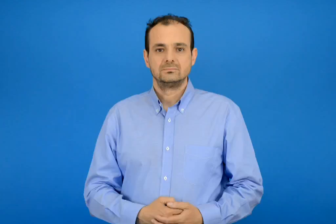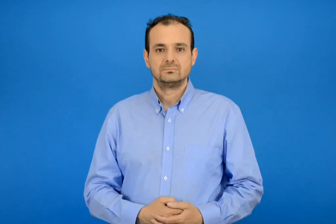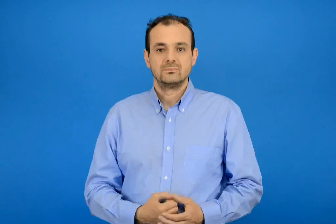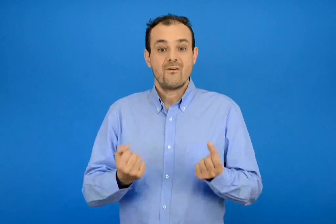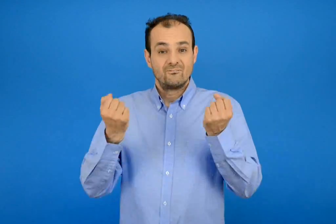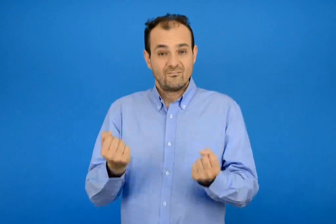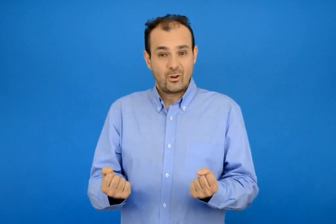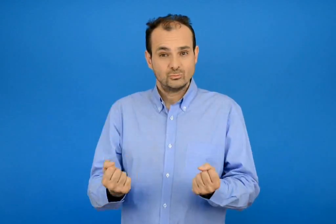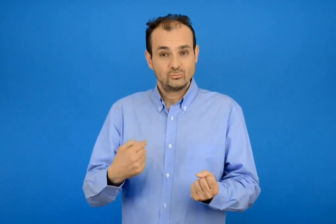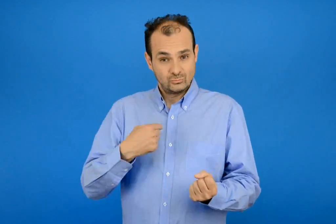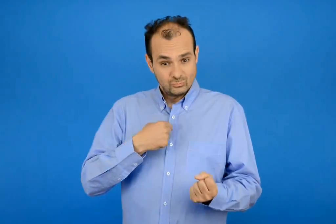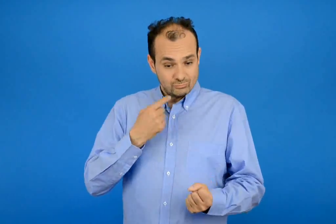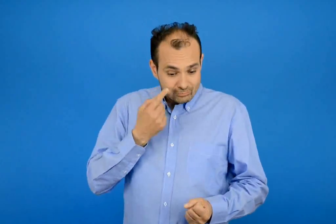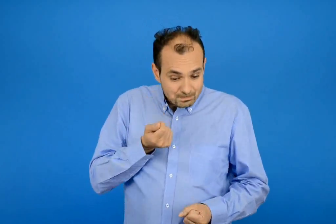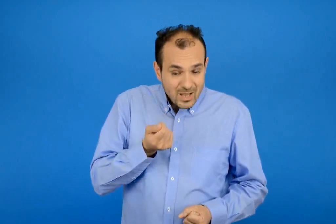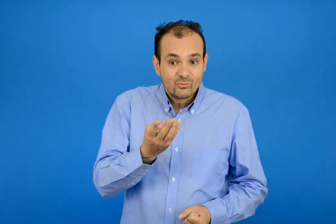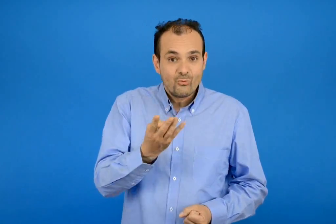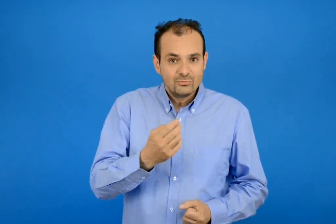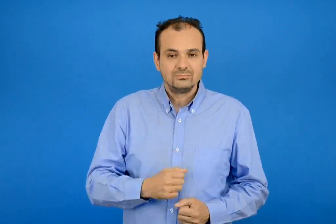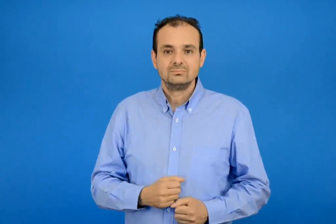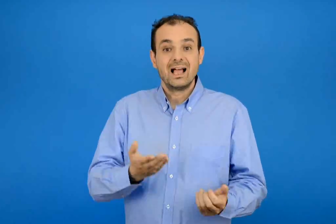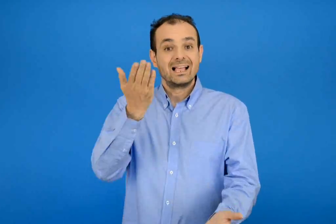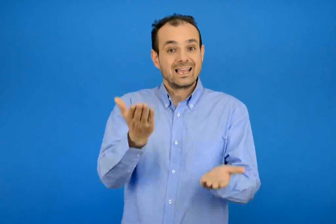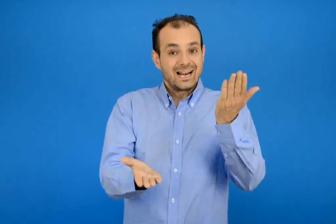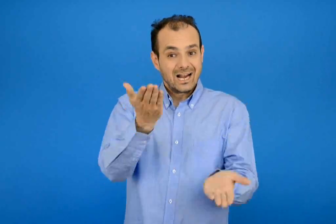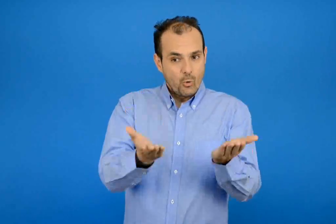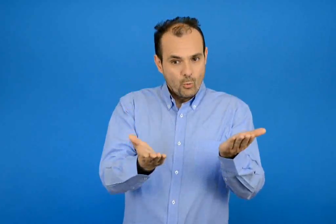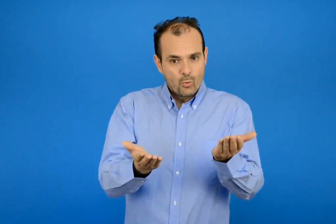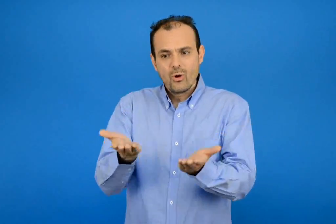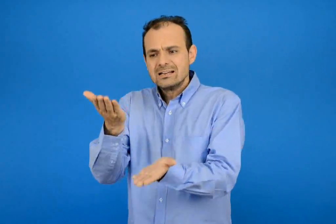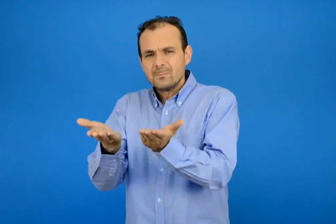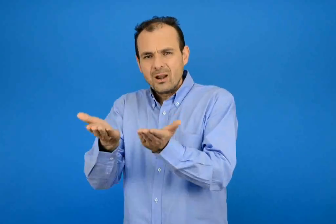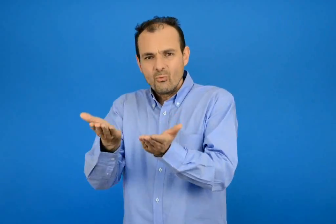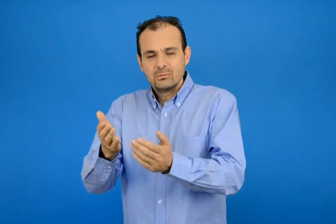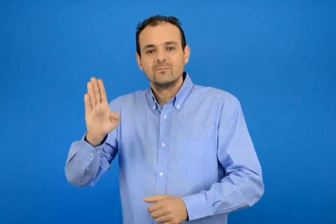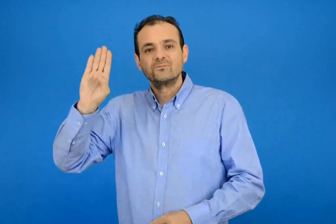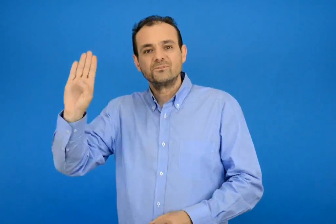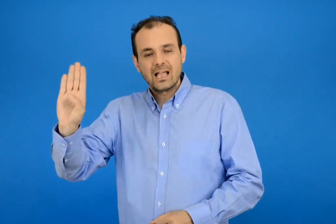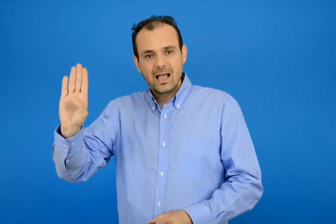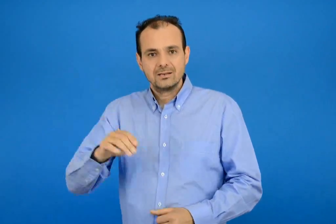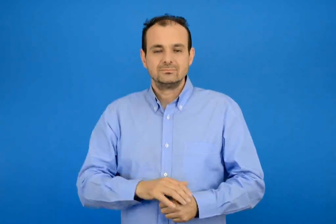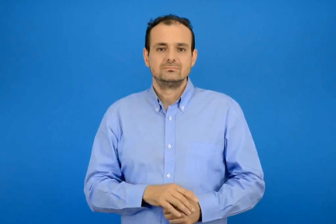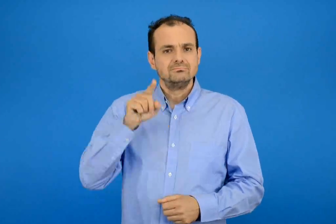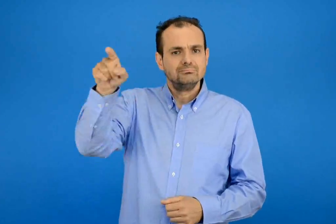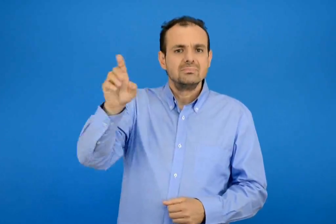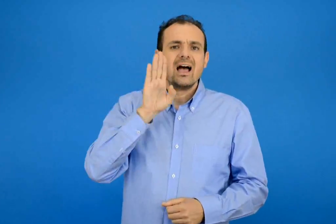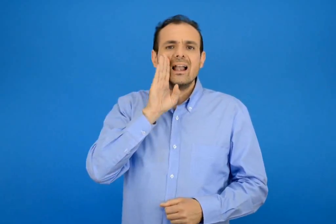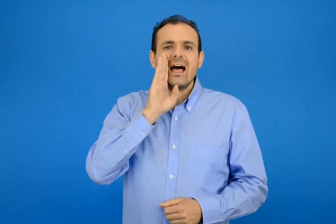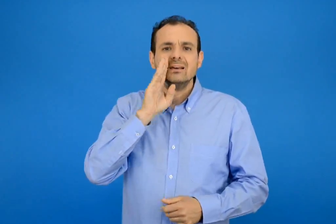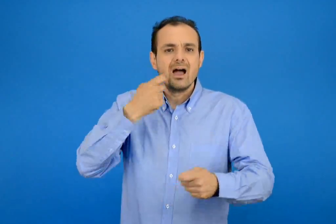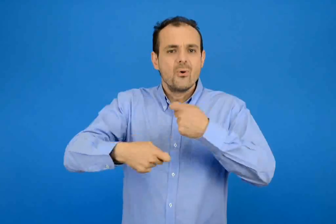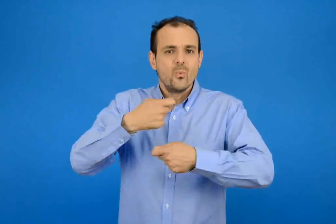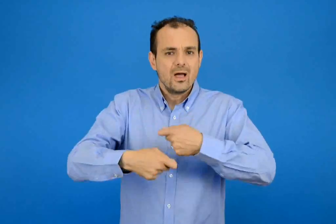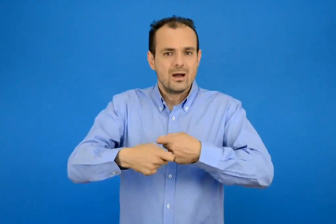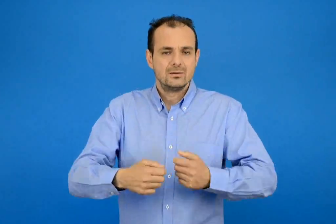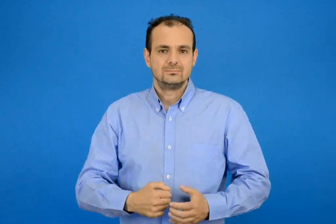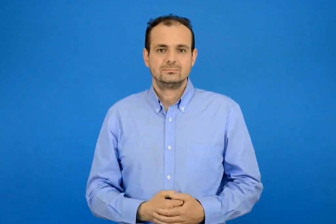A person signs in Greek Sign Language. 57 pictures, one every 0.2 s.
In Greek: μετρώ το βάρος το κιλό και το γραμμάριο β στη λαϊκή αγορά
